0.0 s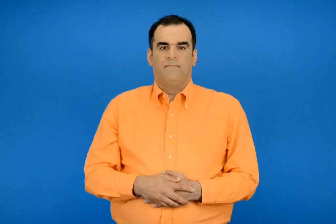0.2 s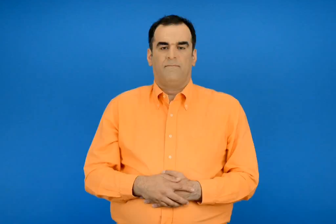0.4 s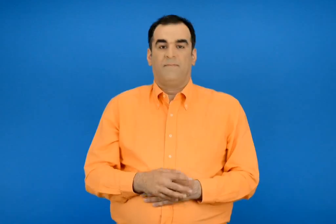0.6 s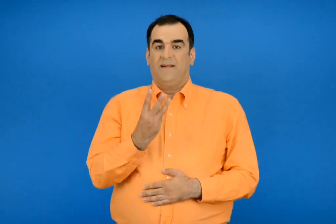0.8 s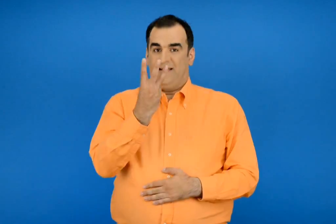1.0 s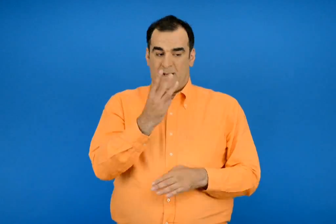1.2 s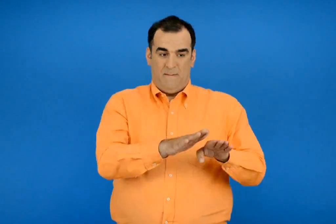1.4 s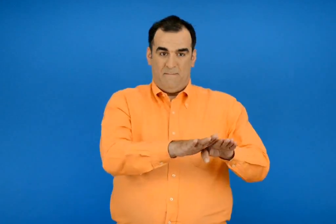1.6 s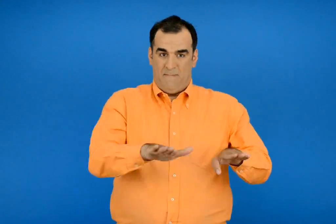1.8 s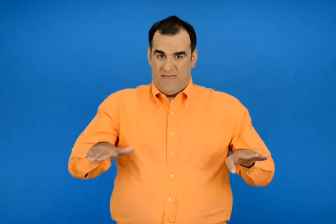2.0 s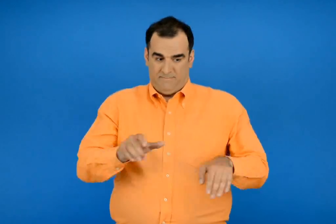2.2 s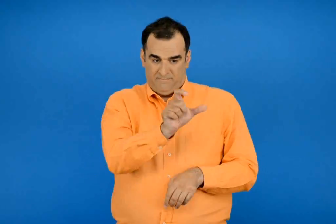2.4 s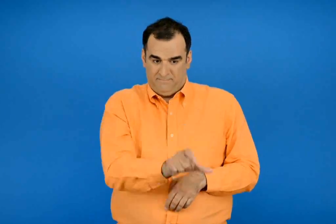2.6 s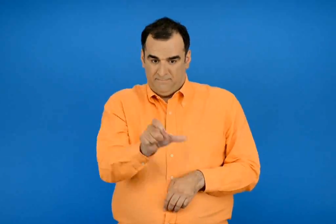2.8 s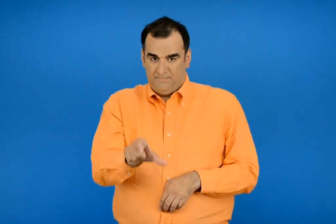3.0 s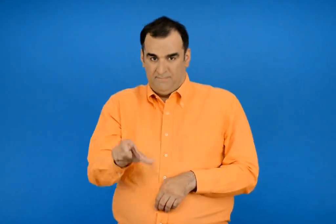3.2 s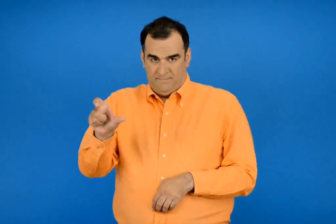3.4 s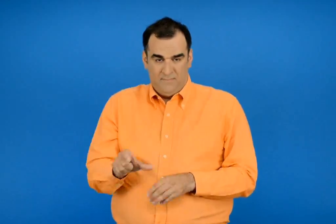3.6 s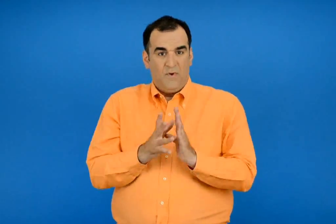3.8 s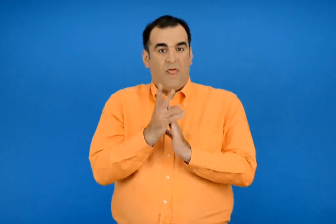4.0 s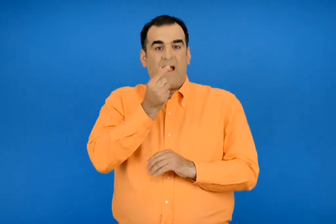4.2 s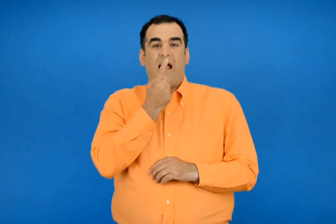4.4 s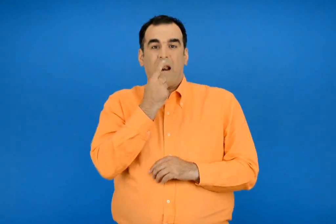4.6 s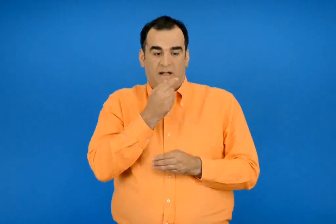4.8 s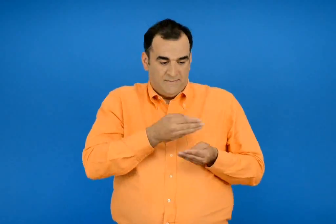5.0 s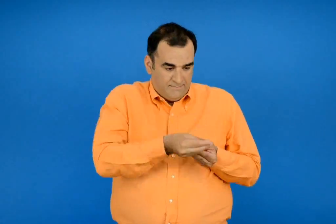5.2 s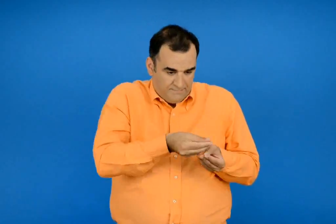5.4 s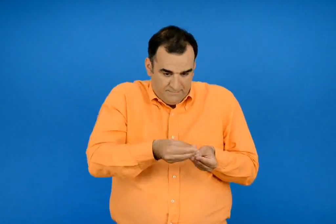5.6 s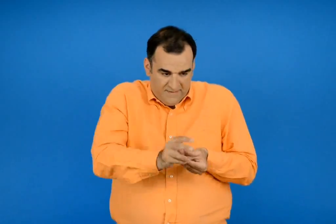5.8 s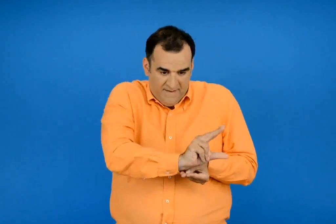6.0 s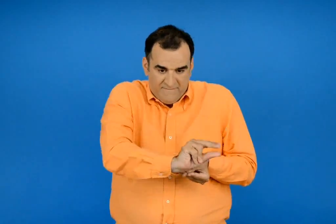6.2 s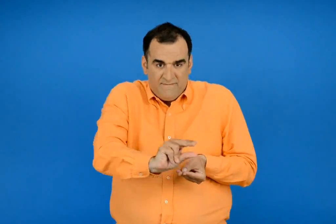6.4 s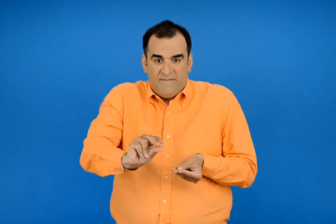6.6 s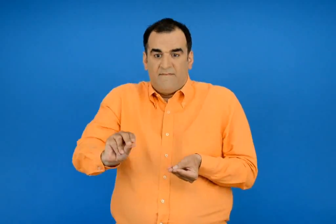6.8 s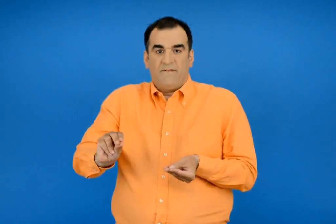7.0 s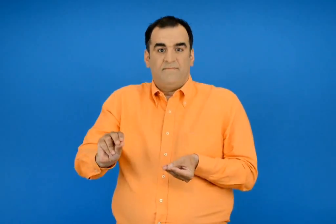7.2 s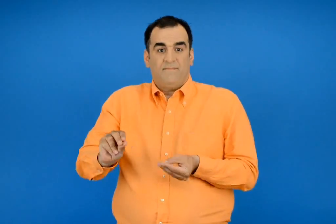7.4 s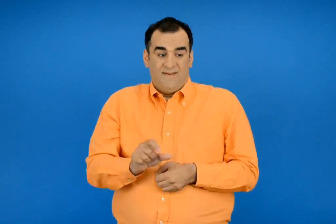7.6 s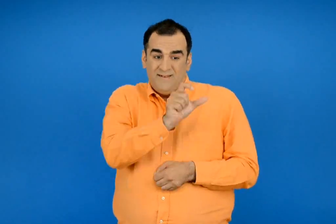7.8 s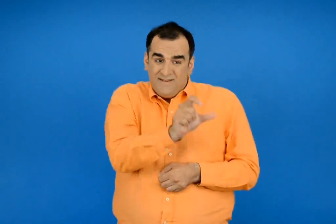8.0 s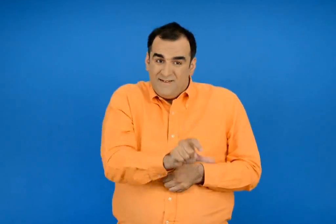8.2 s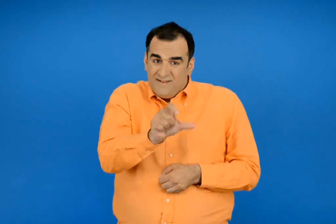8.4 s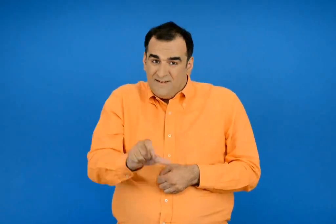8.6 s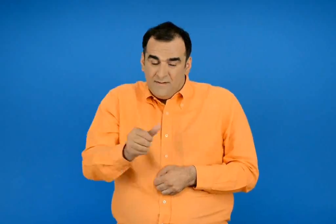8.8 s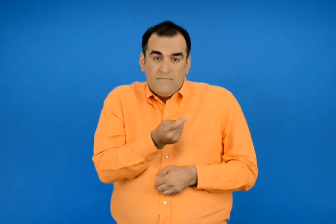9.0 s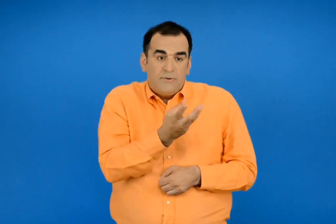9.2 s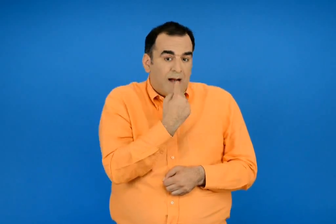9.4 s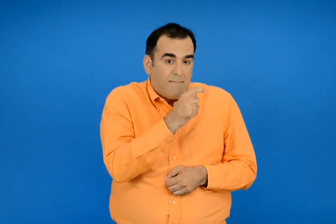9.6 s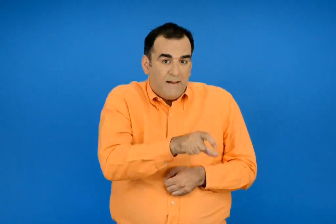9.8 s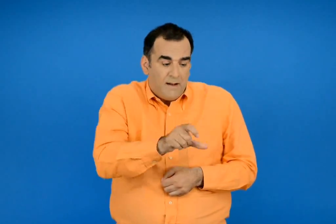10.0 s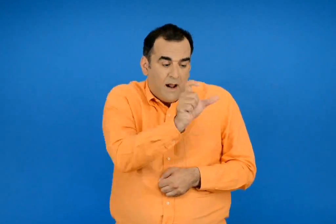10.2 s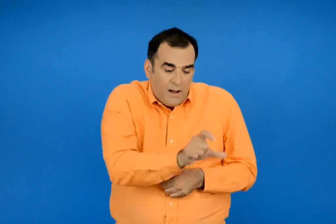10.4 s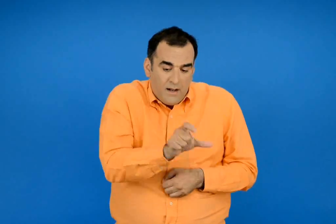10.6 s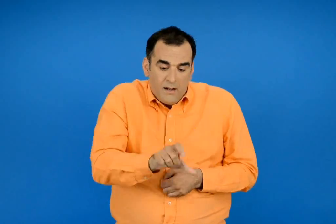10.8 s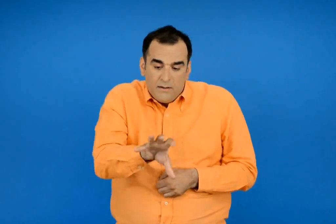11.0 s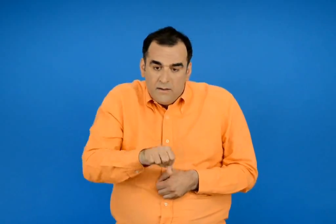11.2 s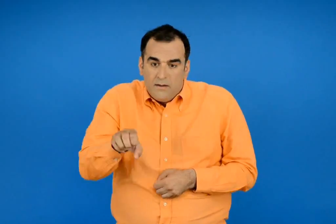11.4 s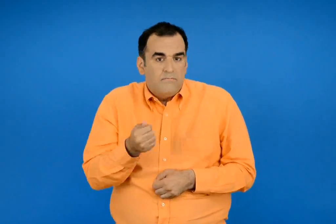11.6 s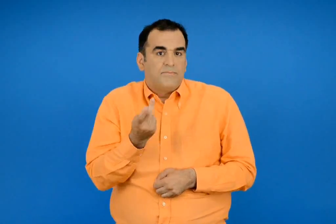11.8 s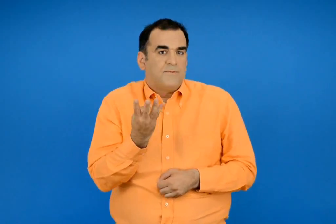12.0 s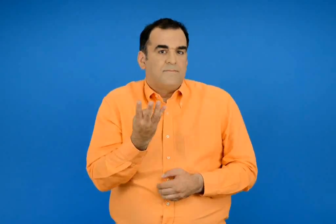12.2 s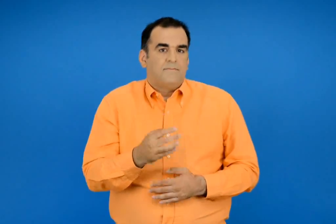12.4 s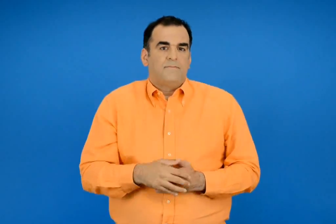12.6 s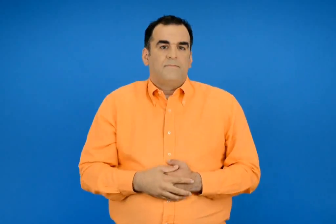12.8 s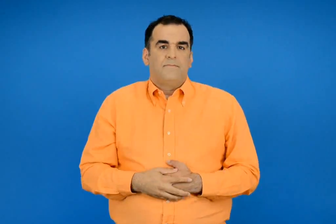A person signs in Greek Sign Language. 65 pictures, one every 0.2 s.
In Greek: τα τρία παιδιά θέλουν να μοιραστούν εξίσου τις 12 καραμέλες πόσες καραμέλες θα πάρει κάθε παιδί ;
